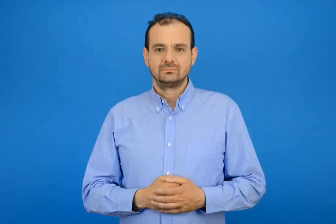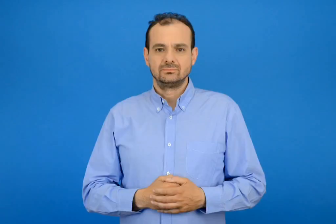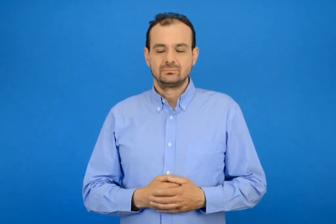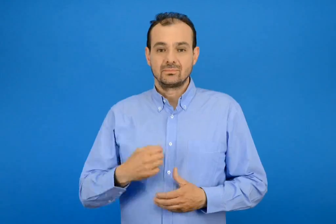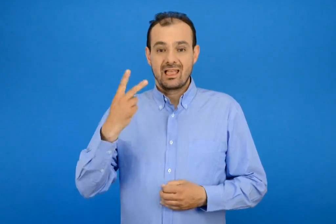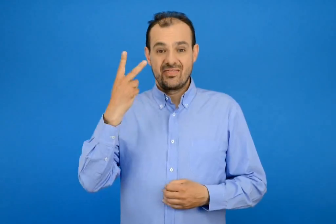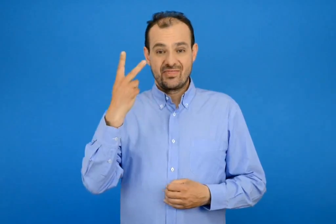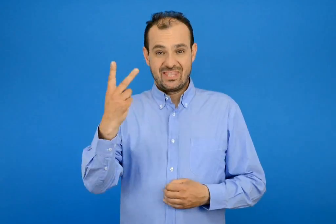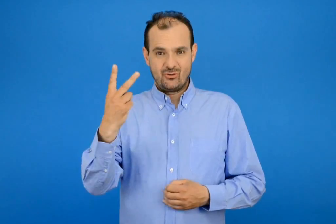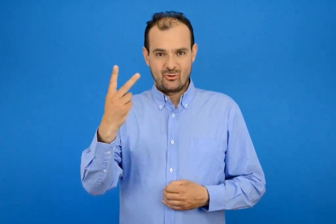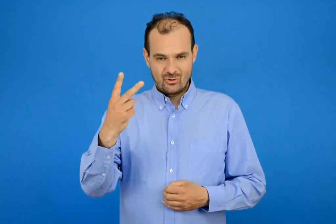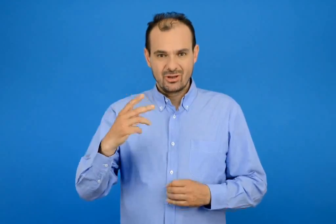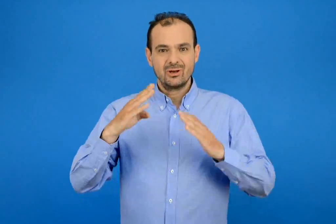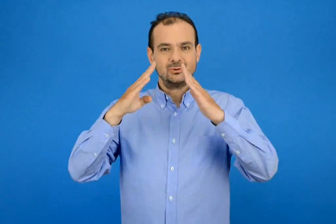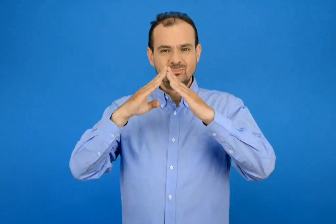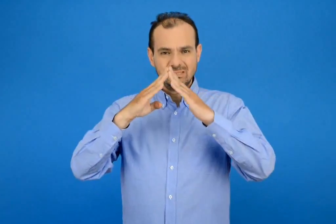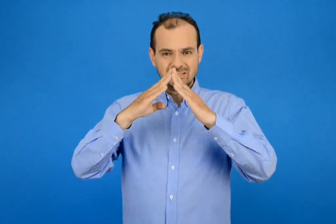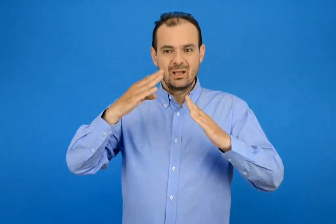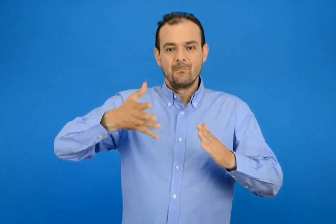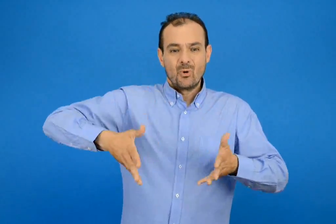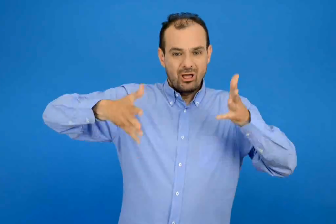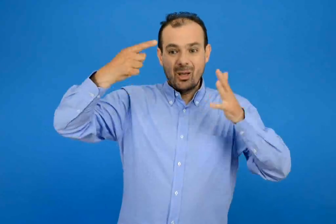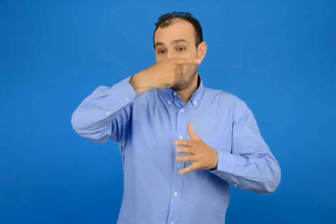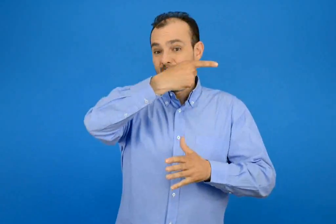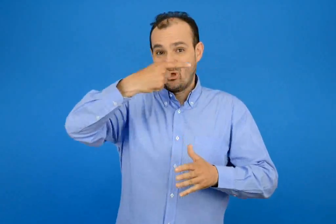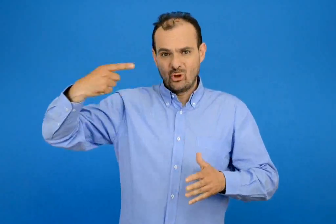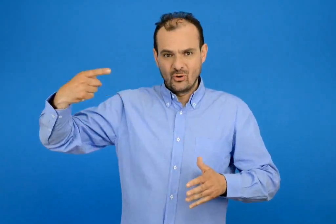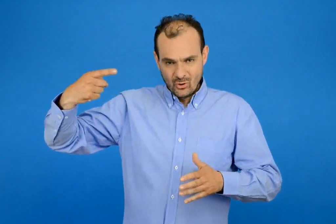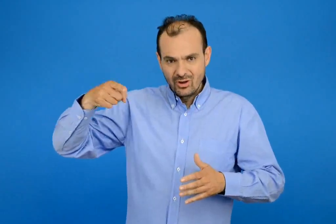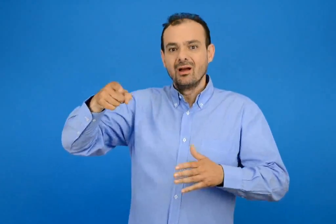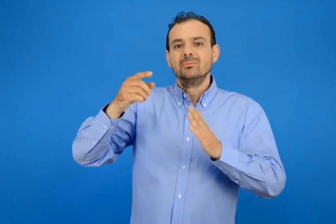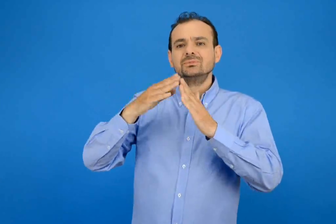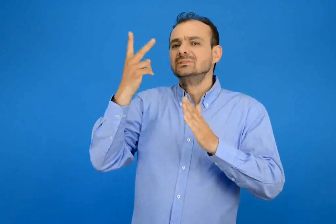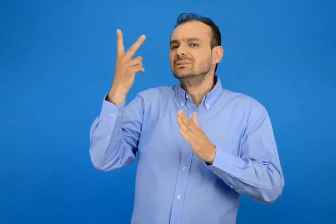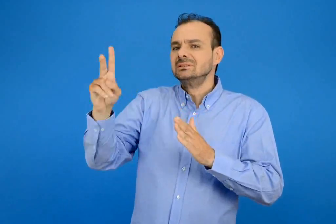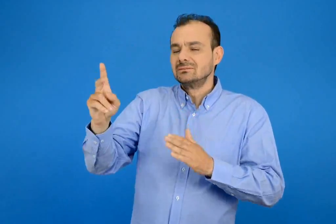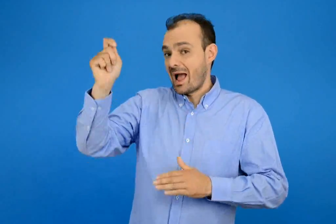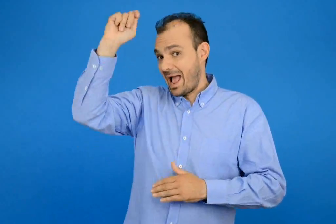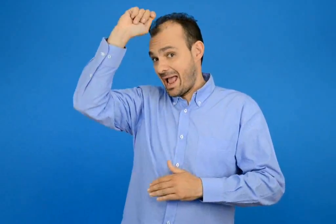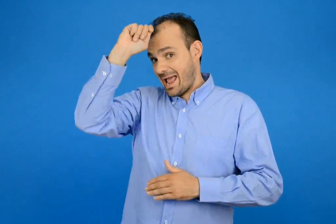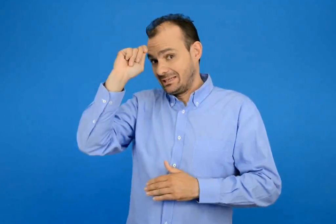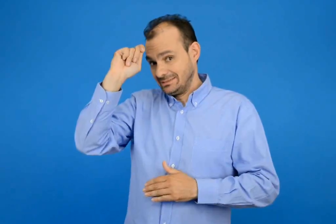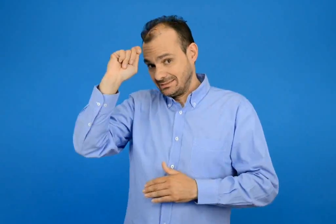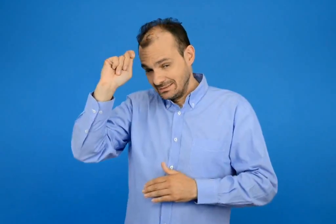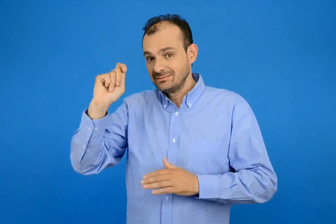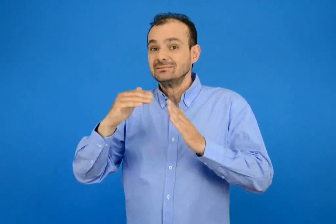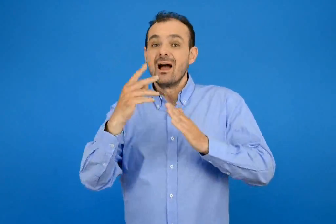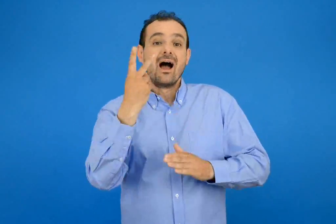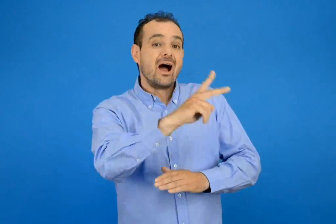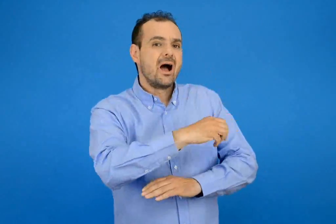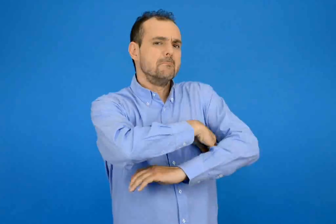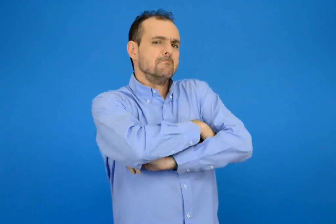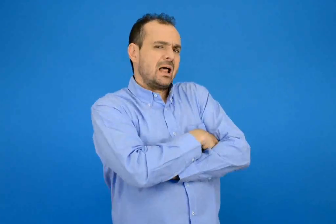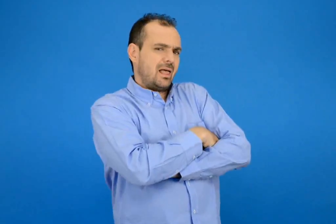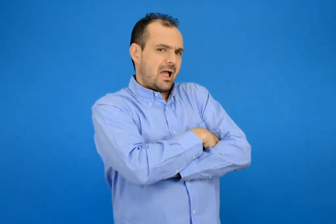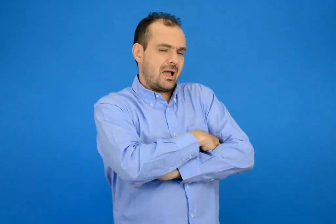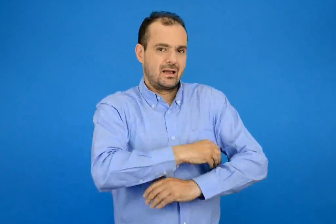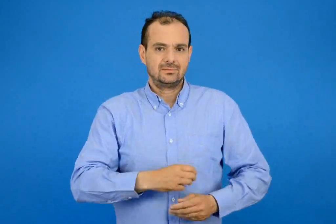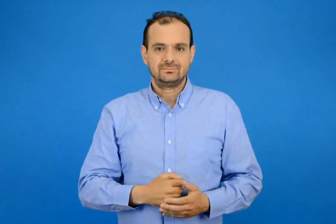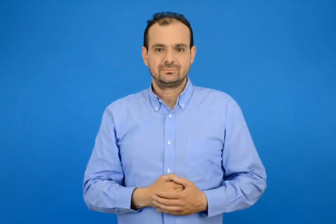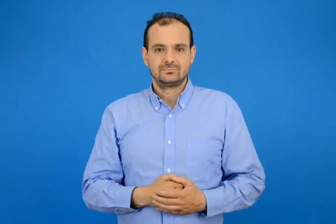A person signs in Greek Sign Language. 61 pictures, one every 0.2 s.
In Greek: 2 στον πρώτο όροφο στην πολυκατοικία του άρη και της μαρίνας
